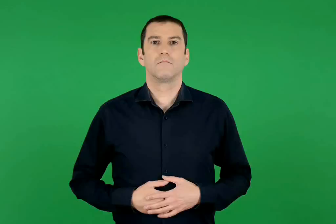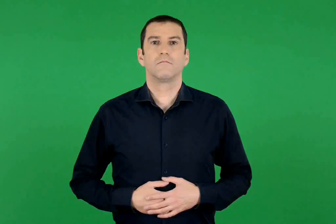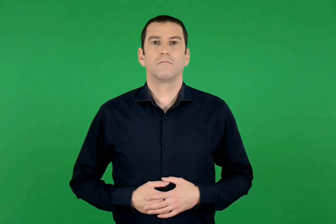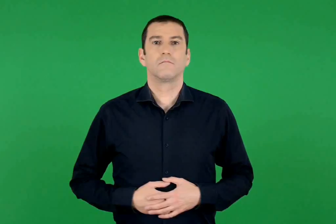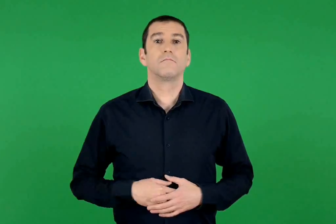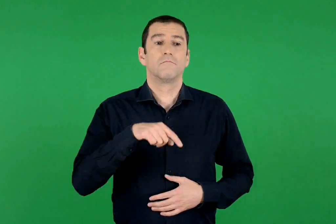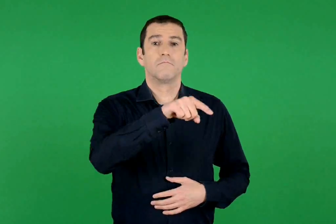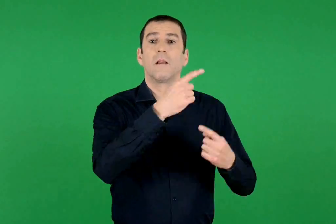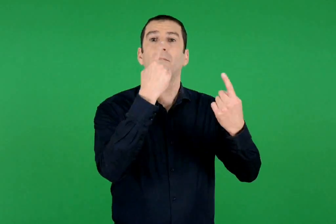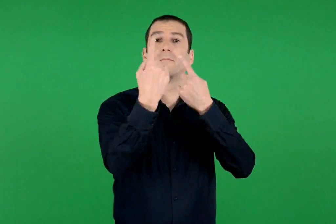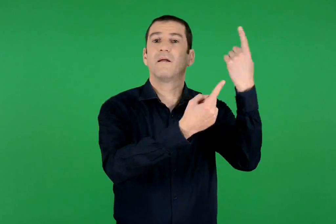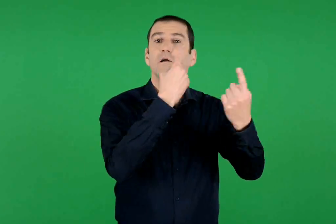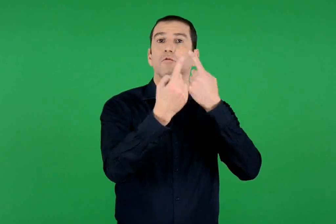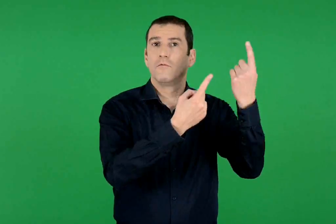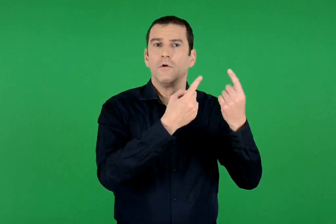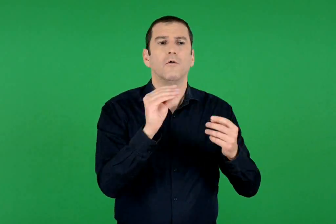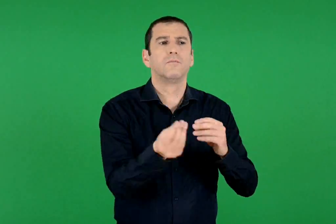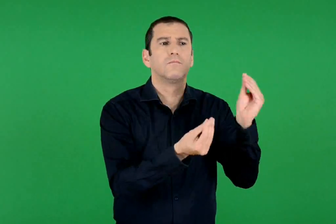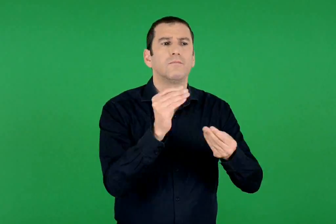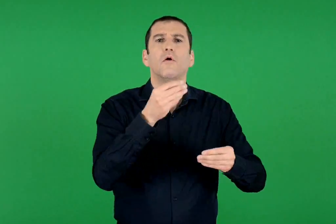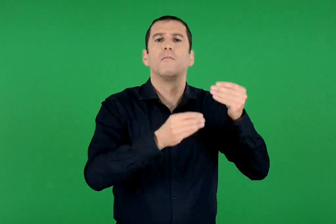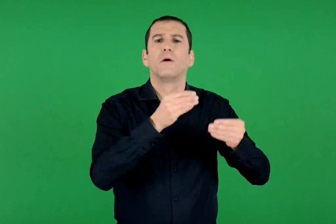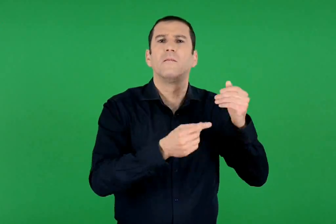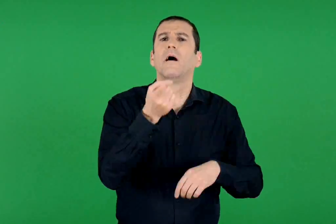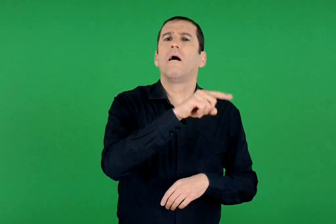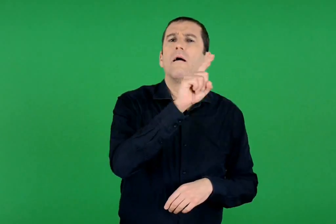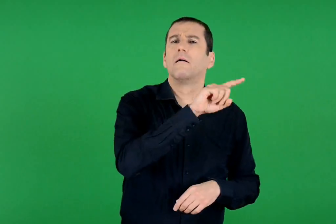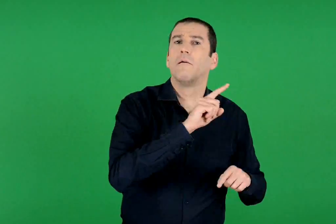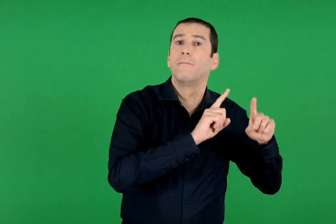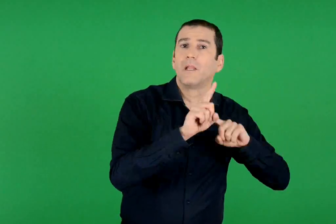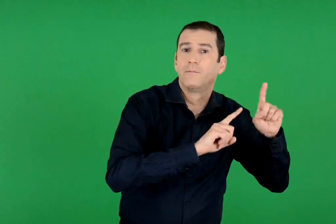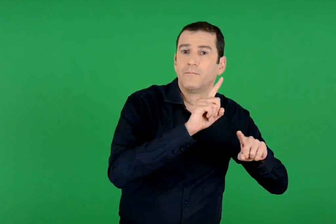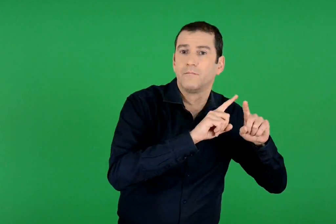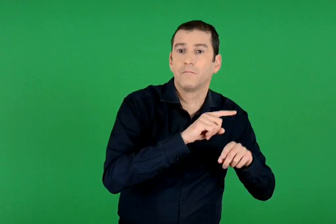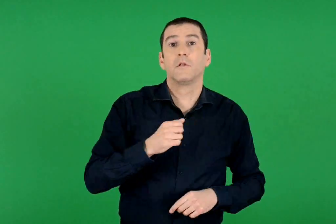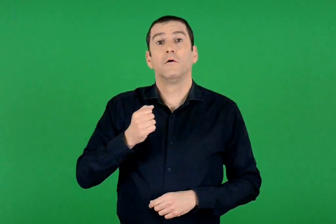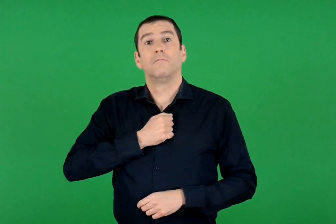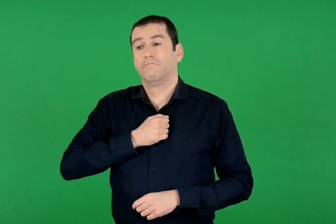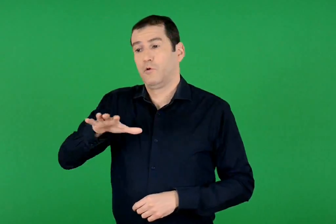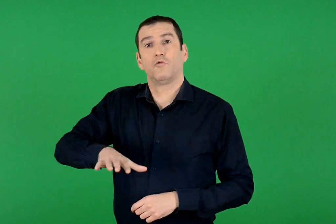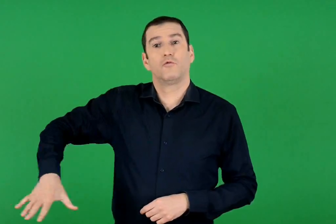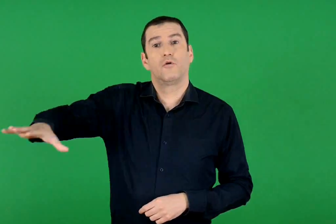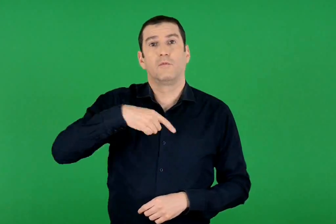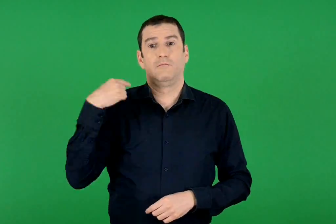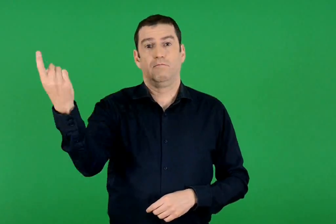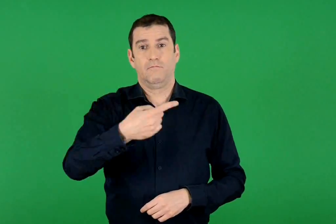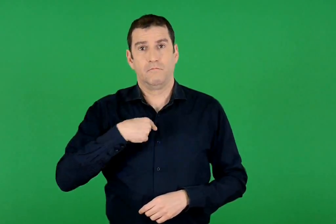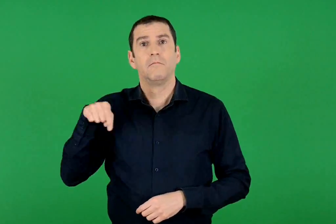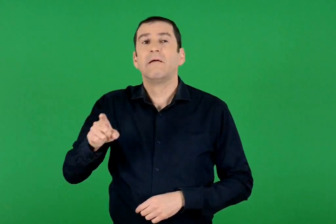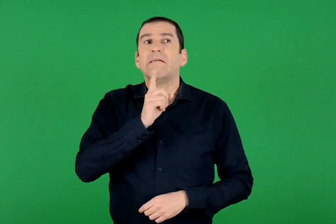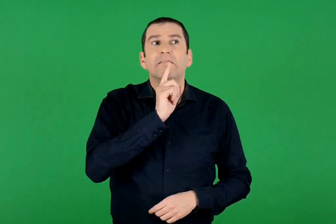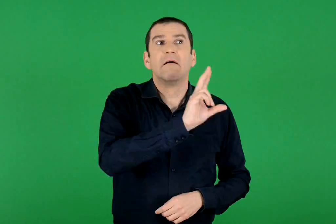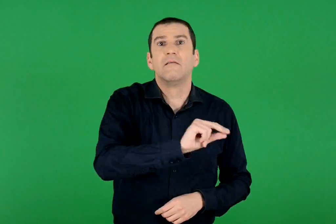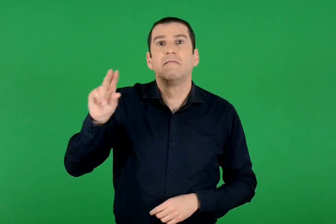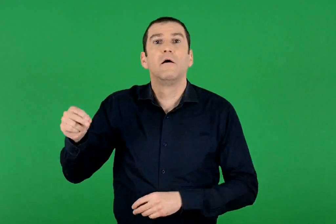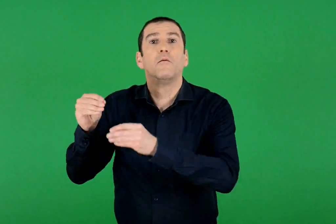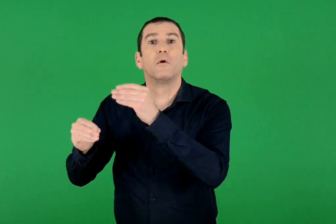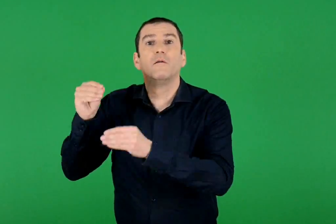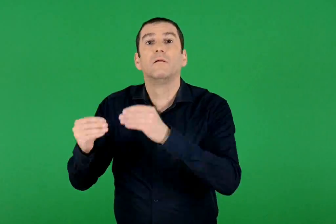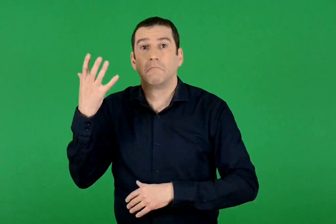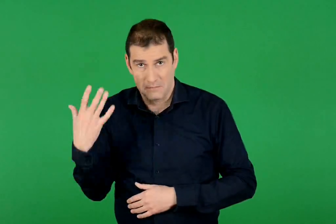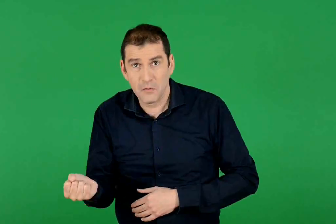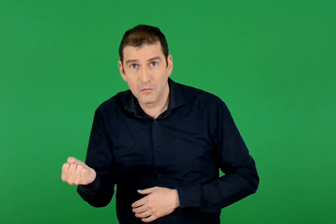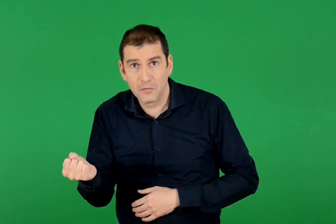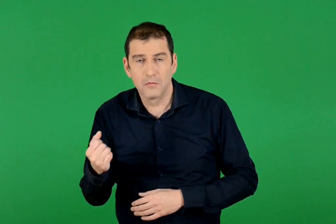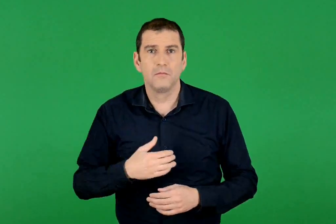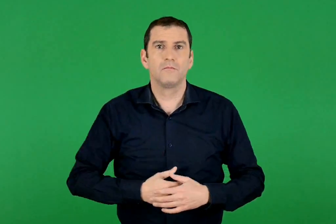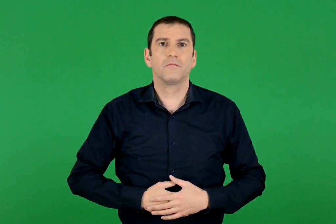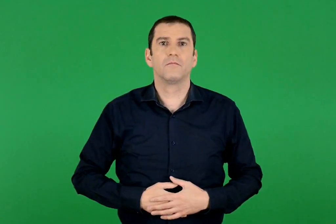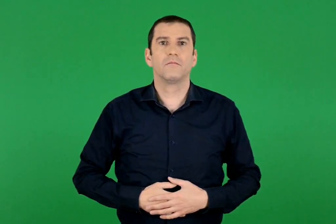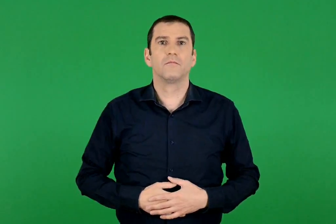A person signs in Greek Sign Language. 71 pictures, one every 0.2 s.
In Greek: ποια άλλα προβλήματα προκαλούμε στο περιβάλλον ; στον δικό μας τόπο υπάρχουν παρόμοια προβλήματα ;
